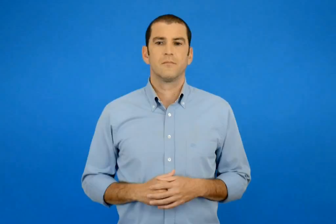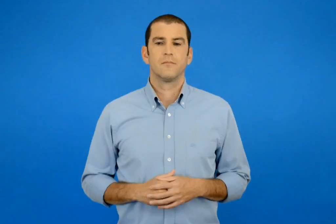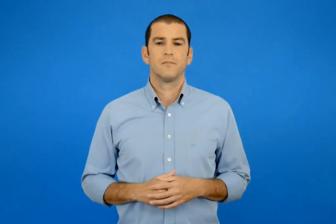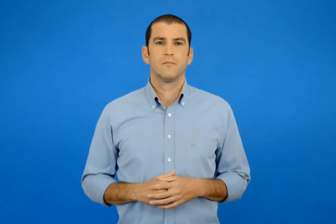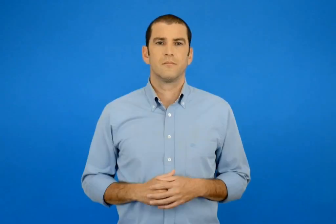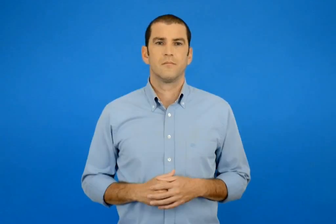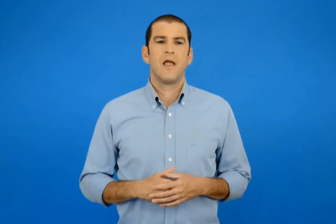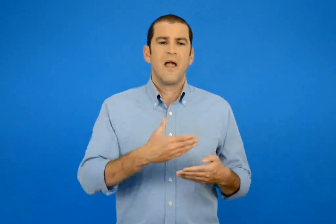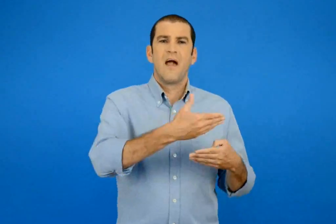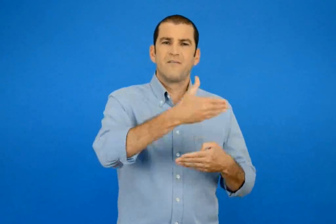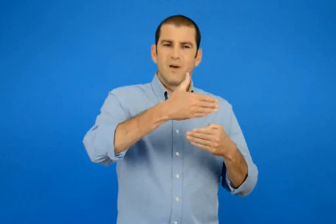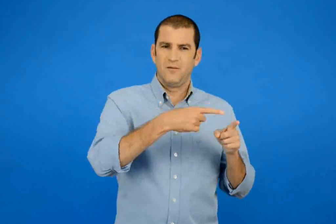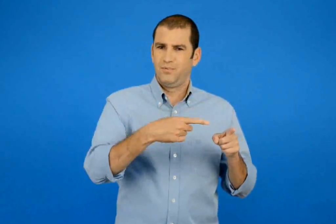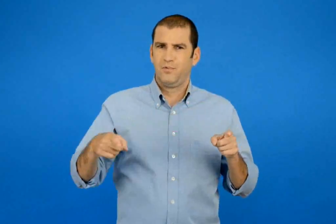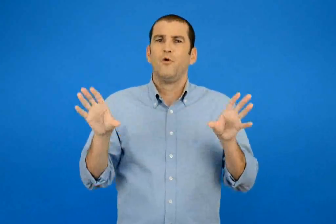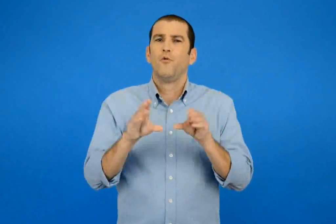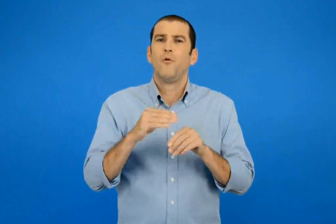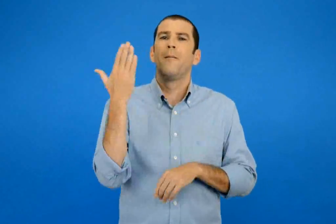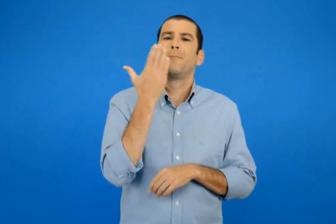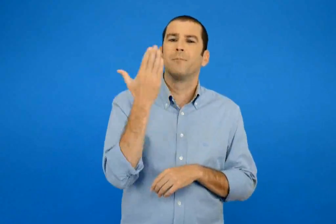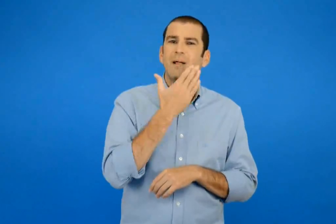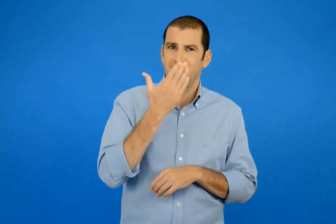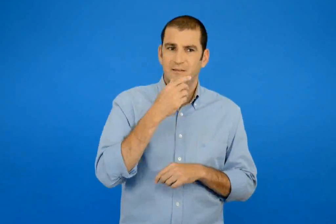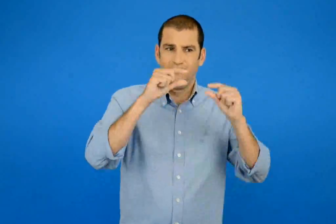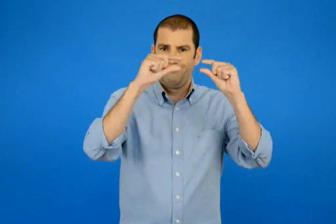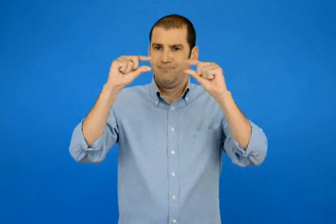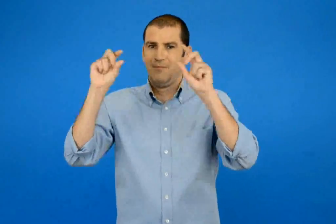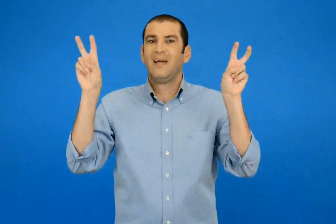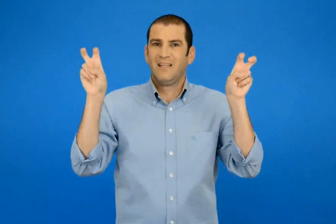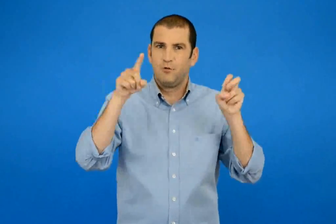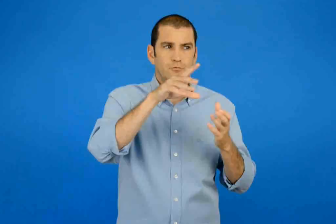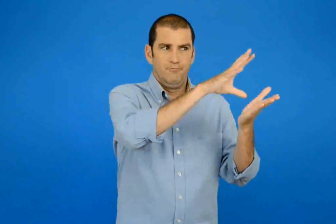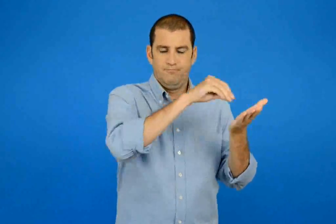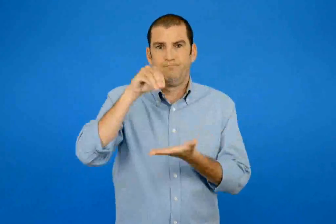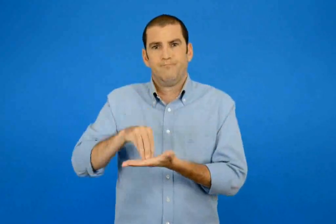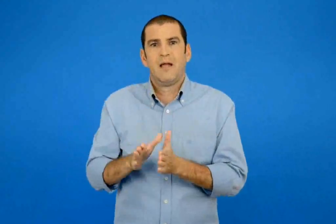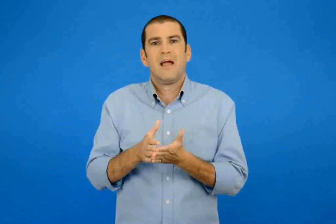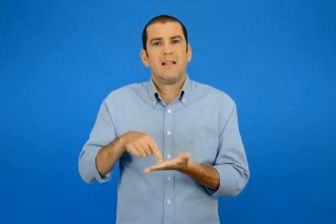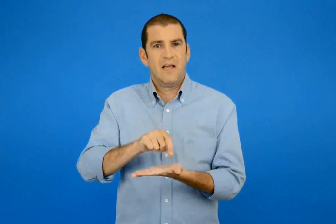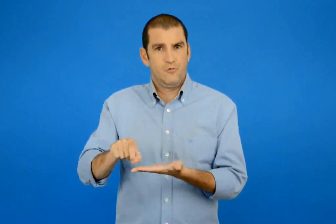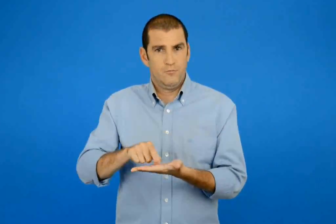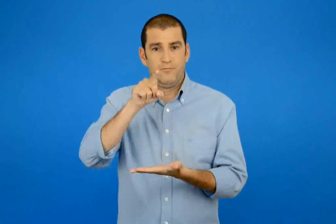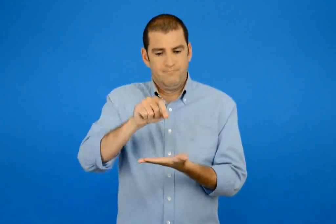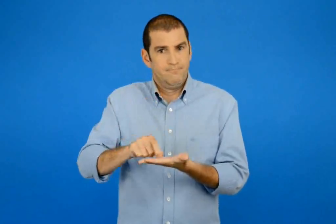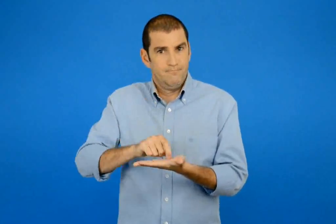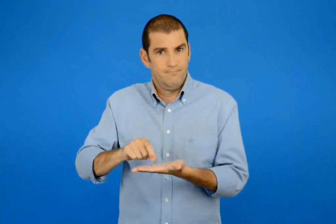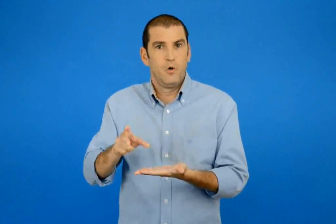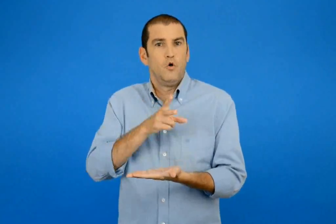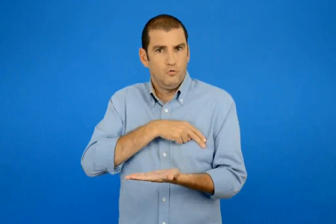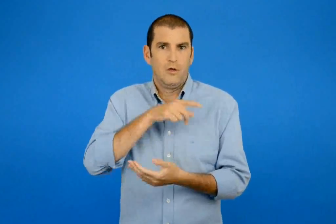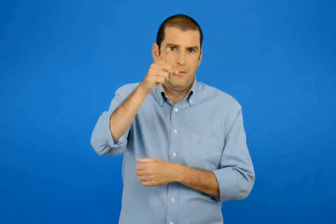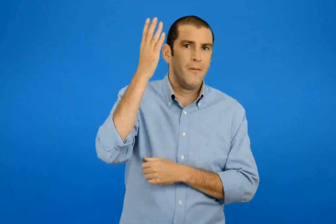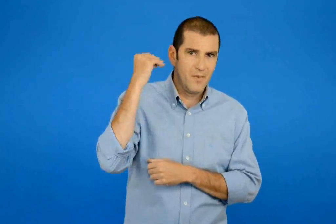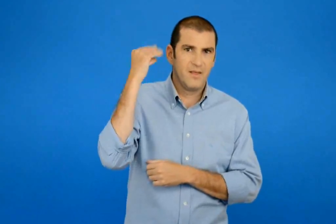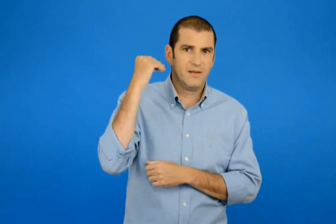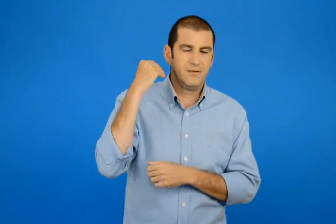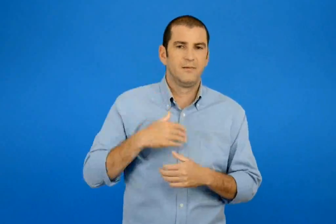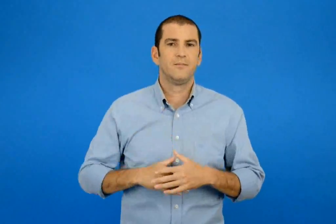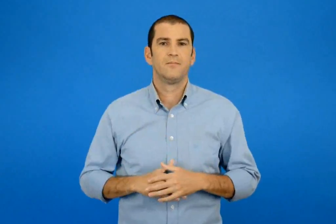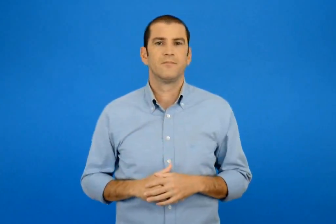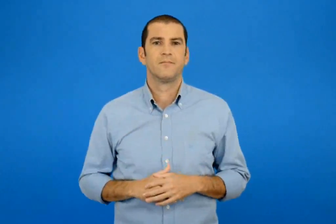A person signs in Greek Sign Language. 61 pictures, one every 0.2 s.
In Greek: αντίγραψε στο τετράδιο σου τους τίτλους των μαθητικών εφημερίδων και μαθέ να τους γράφεις σωστά
